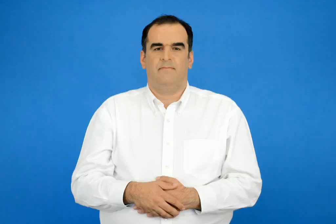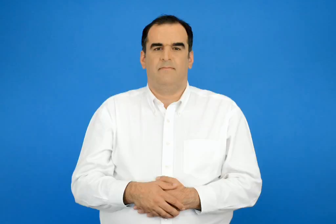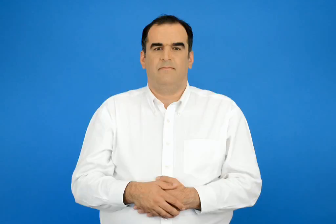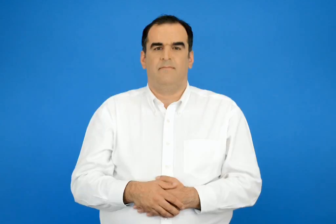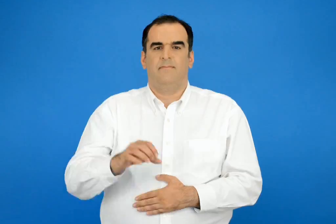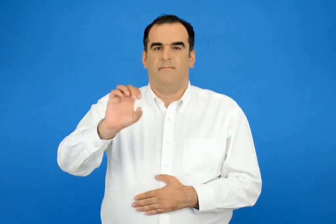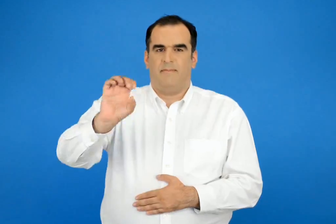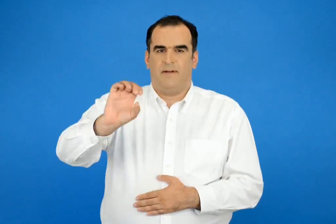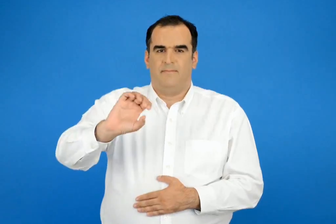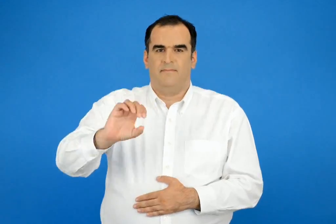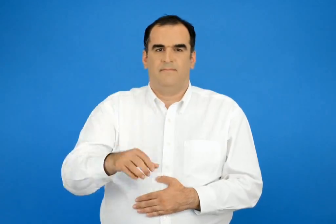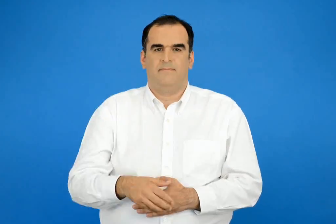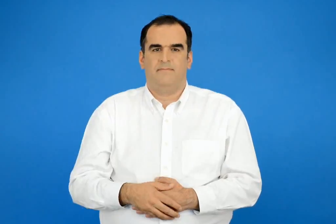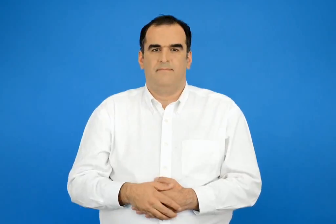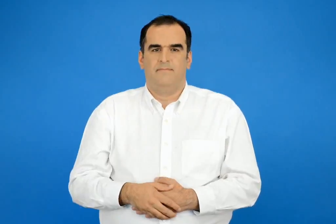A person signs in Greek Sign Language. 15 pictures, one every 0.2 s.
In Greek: πιπέρι
